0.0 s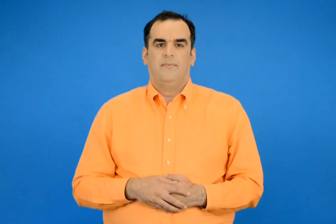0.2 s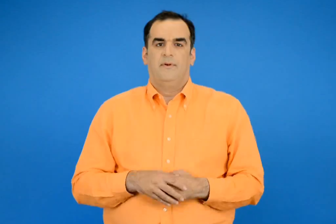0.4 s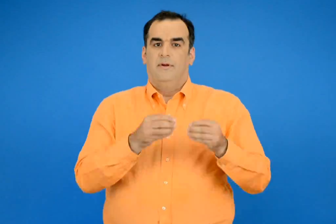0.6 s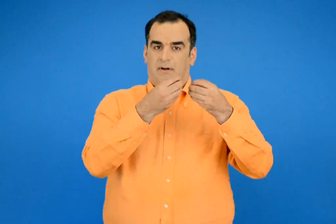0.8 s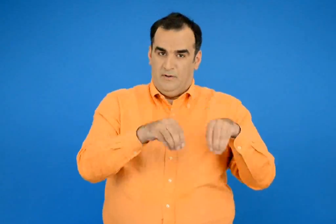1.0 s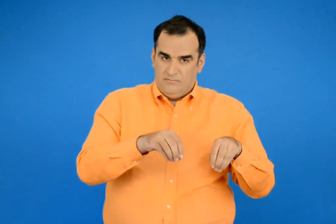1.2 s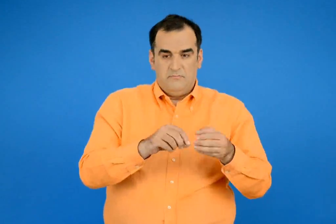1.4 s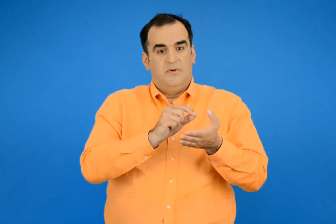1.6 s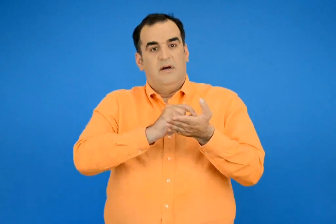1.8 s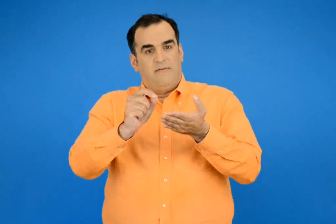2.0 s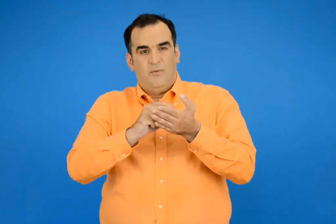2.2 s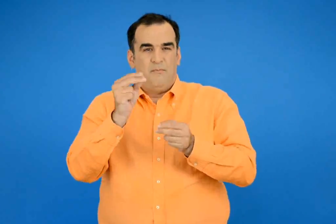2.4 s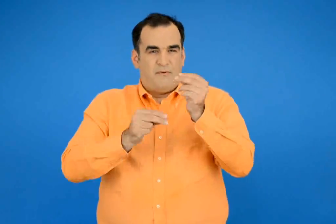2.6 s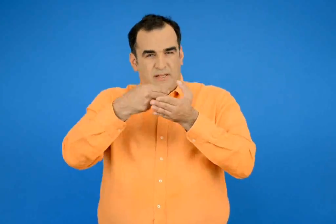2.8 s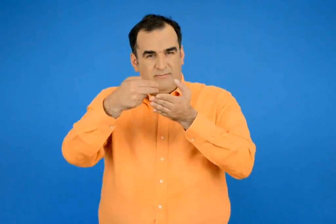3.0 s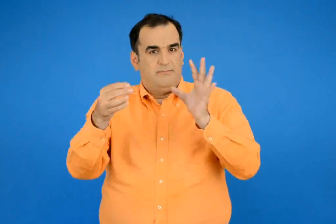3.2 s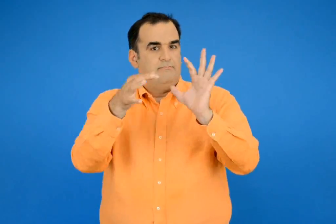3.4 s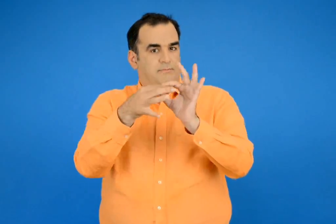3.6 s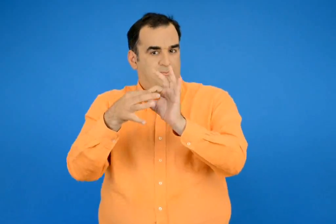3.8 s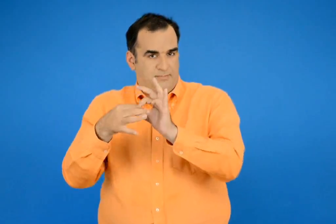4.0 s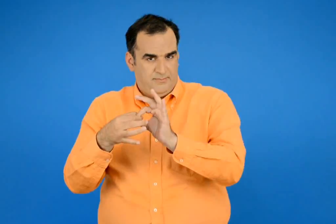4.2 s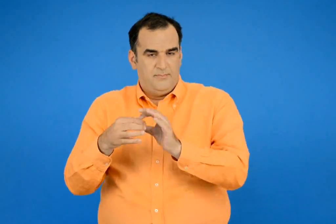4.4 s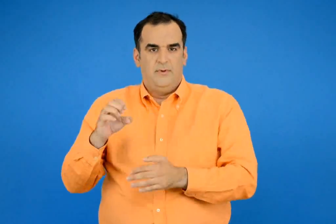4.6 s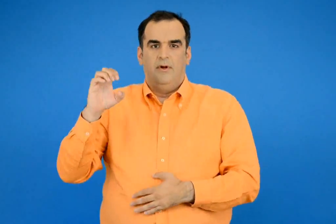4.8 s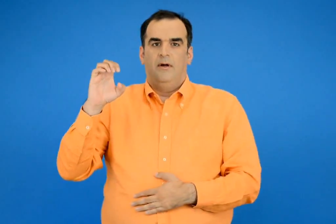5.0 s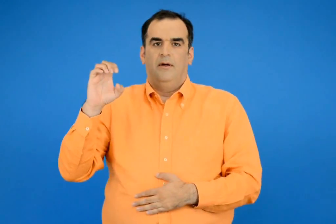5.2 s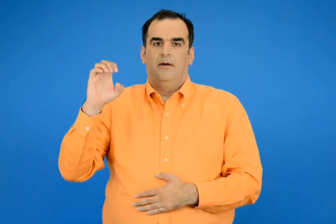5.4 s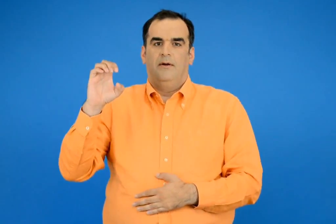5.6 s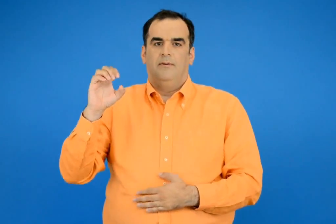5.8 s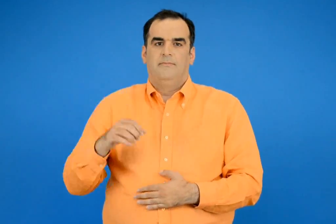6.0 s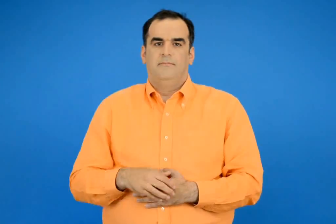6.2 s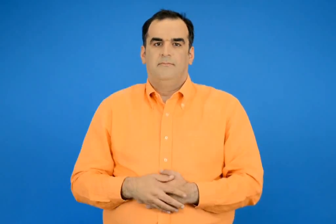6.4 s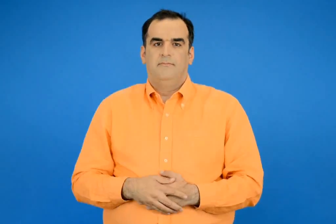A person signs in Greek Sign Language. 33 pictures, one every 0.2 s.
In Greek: λύνω και φτιάχνω σύνθετα προβλήματα ε
